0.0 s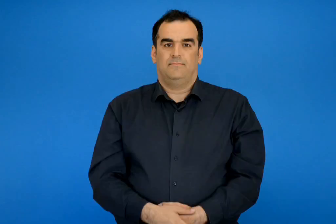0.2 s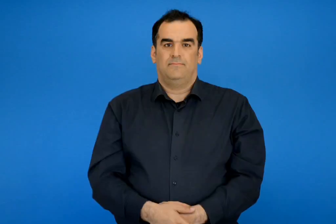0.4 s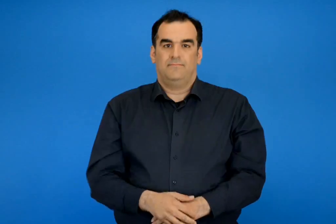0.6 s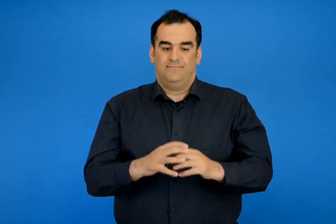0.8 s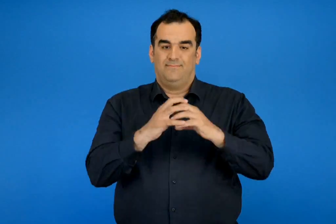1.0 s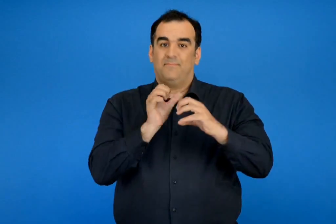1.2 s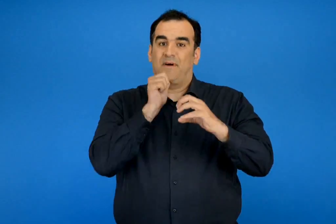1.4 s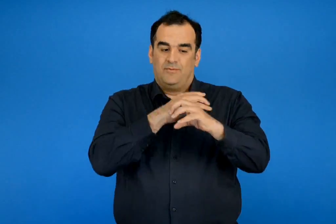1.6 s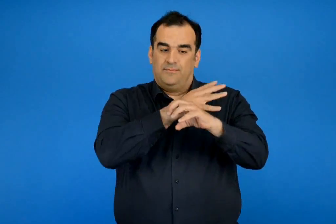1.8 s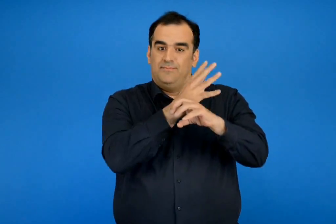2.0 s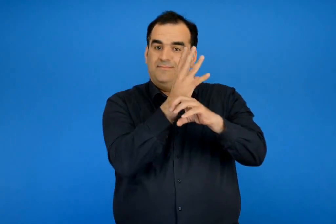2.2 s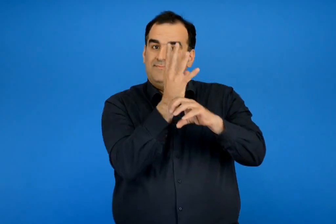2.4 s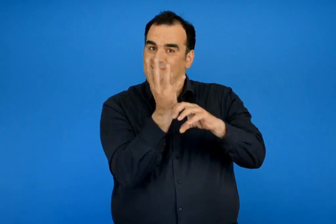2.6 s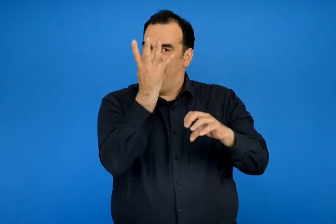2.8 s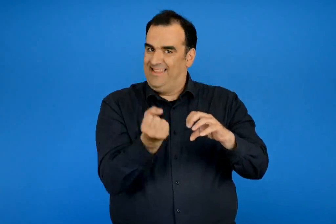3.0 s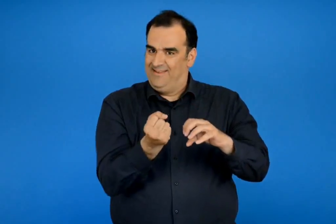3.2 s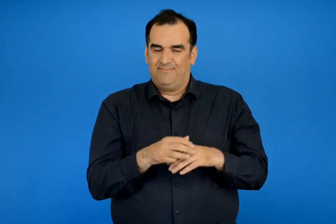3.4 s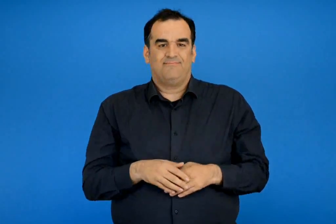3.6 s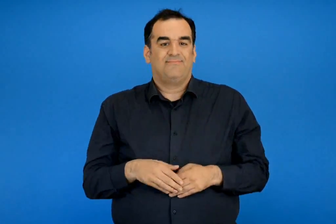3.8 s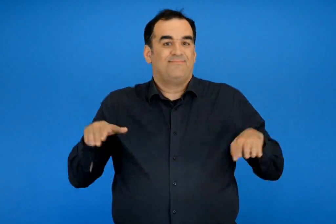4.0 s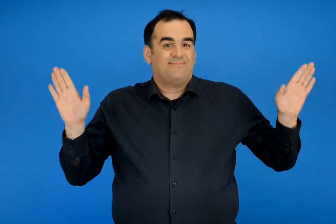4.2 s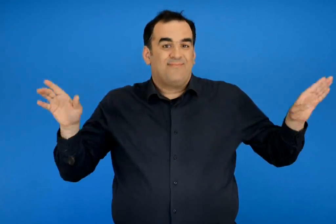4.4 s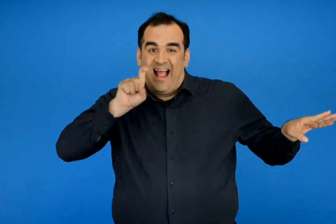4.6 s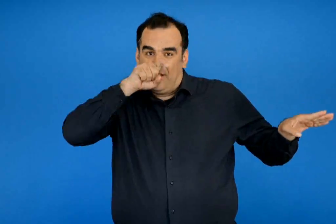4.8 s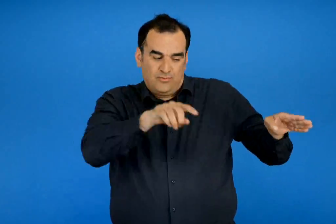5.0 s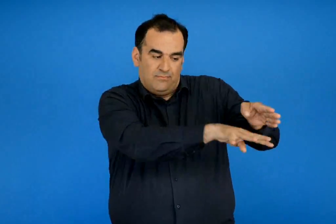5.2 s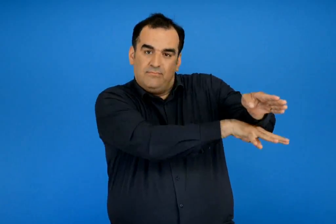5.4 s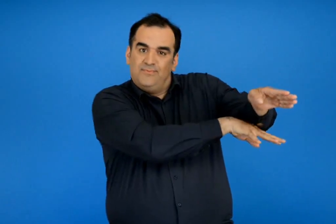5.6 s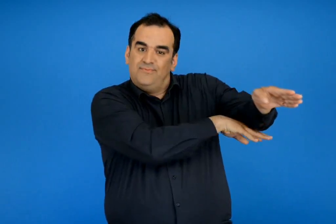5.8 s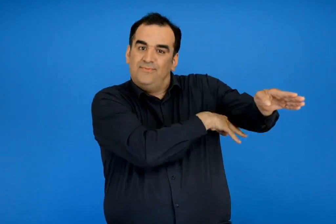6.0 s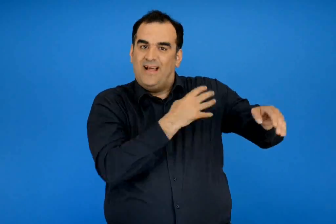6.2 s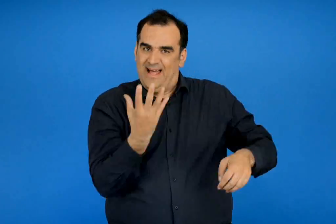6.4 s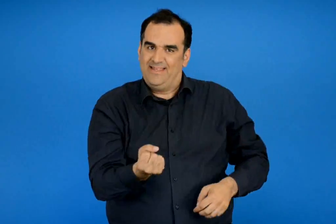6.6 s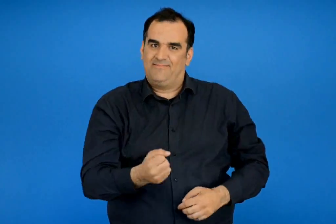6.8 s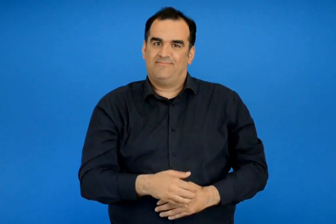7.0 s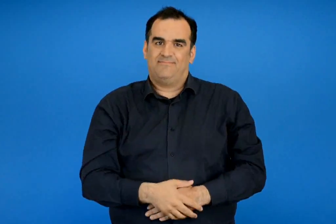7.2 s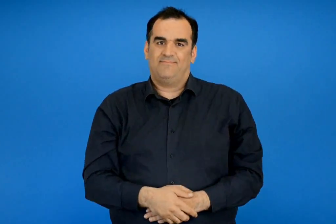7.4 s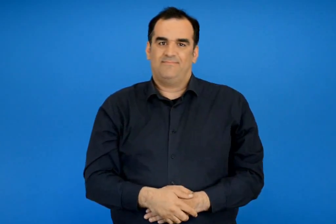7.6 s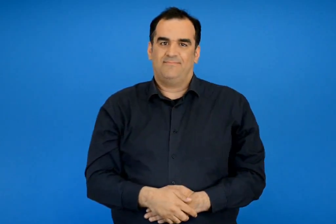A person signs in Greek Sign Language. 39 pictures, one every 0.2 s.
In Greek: αγκάθια έχει ο αχινός φτερούγες έχει ο αετός
